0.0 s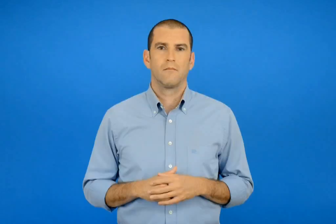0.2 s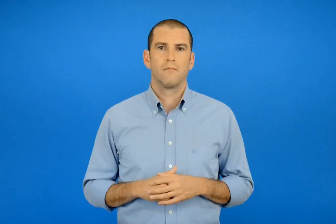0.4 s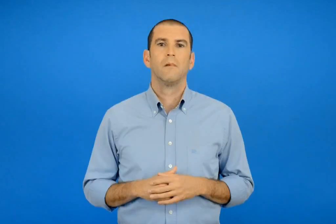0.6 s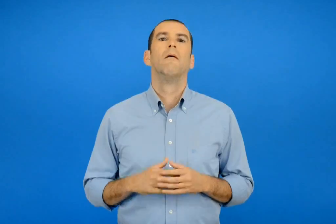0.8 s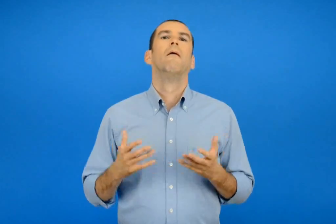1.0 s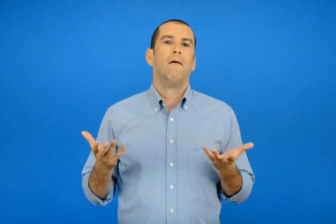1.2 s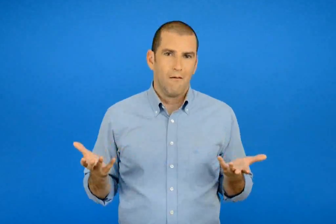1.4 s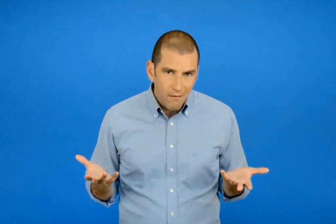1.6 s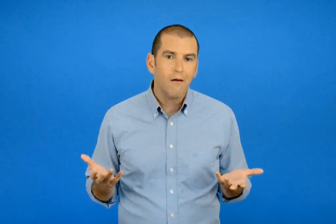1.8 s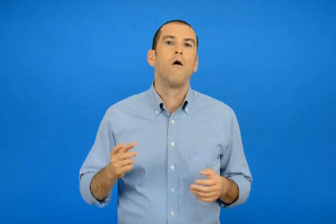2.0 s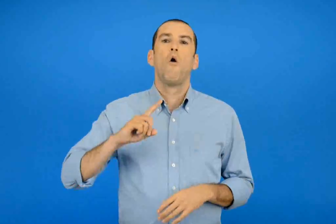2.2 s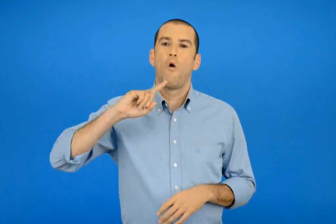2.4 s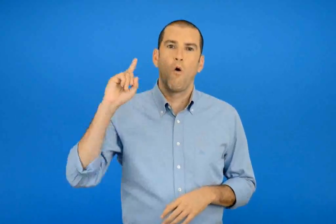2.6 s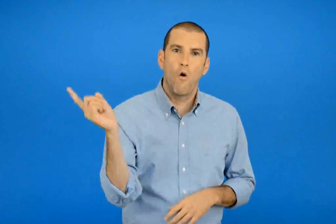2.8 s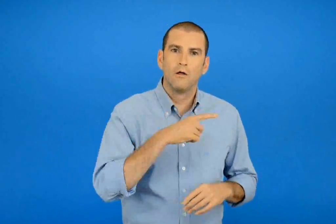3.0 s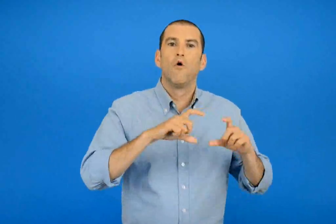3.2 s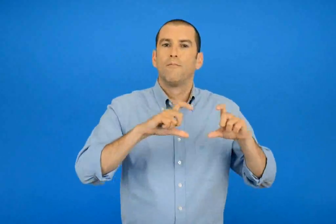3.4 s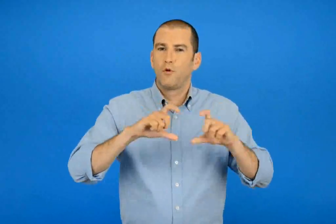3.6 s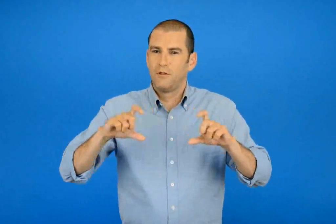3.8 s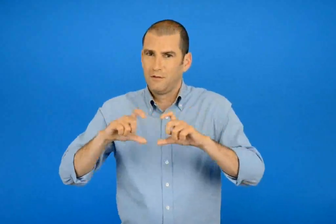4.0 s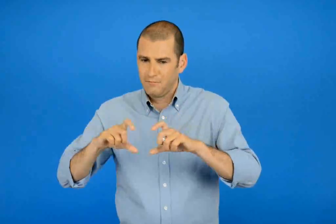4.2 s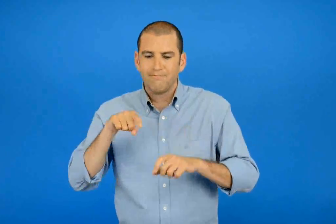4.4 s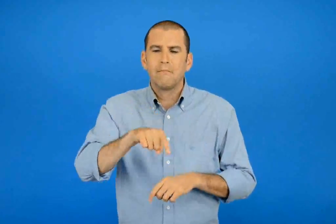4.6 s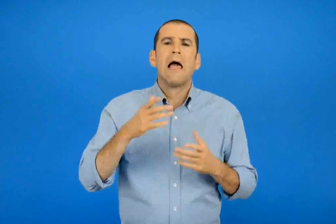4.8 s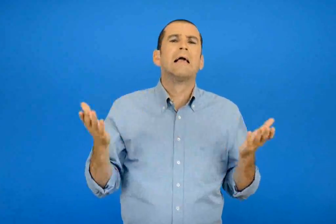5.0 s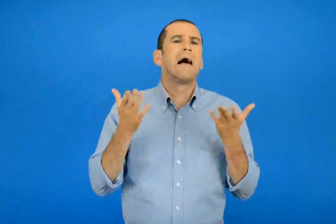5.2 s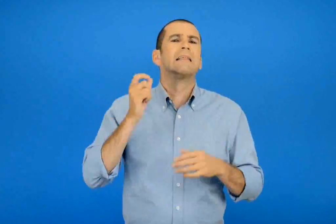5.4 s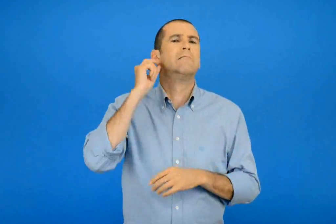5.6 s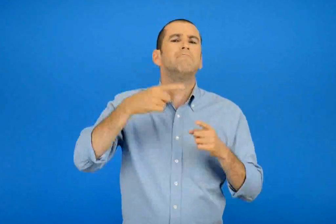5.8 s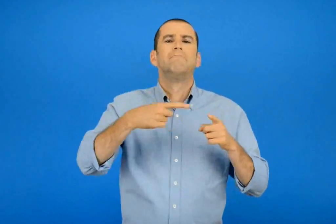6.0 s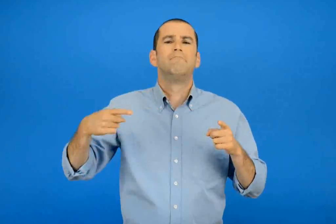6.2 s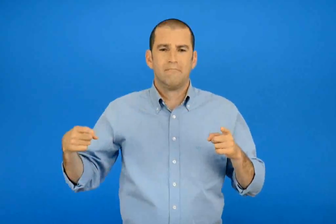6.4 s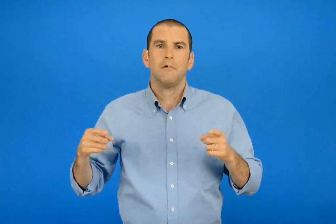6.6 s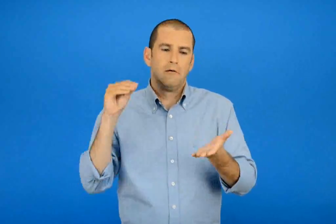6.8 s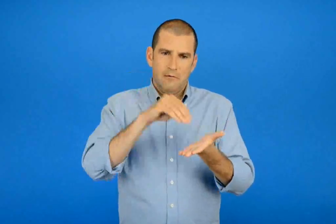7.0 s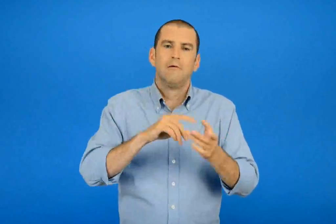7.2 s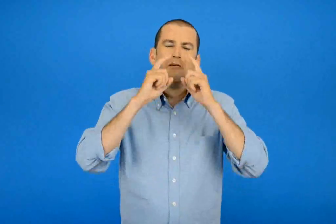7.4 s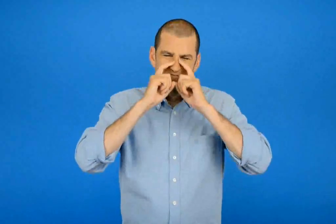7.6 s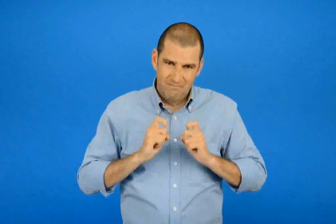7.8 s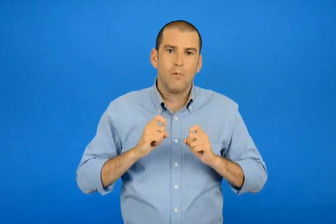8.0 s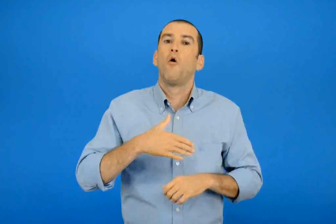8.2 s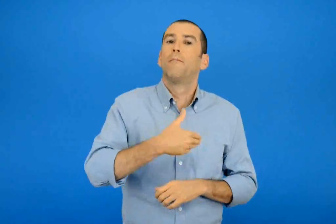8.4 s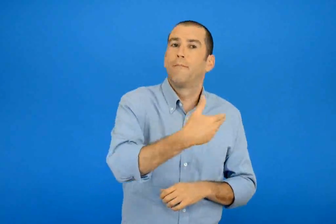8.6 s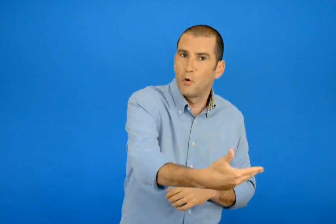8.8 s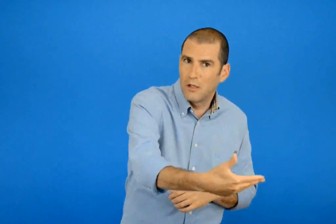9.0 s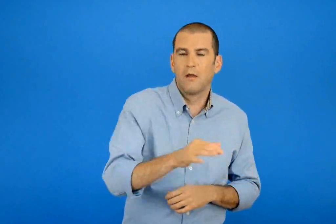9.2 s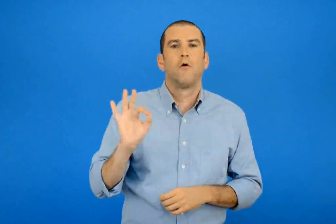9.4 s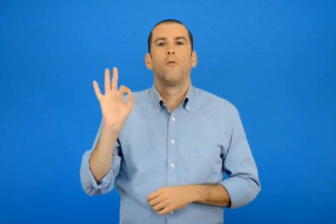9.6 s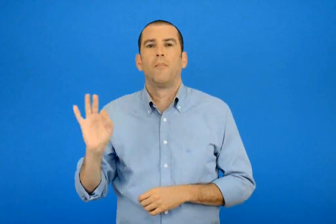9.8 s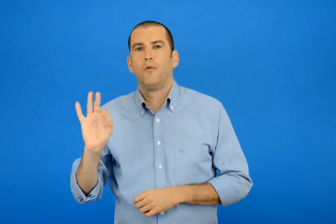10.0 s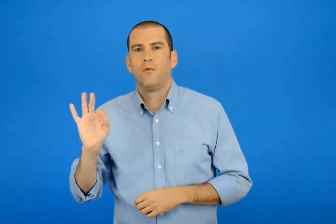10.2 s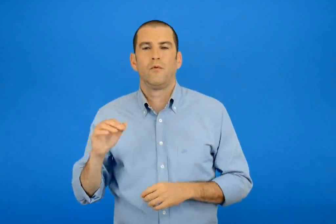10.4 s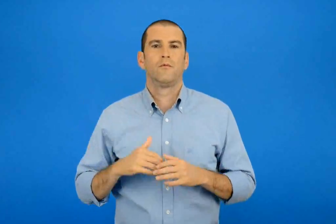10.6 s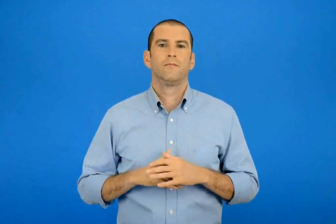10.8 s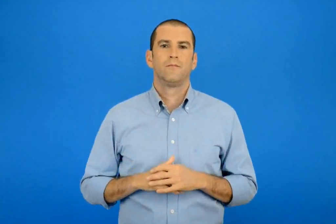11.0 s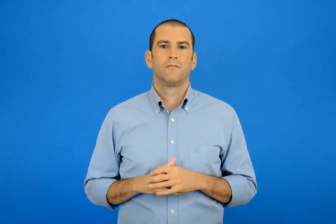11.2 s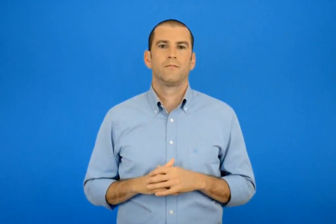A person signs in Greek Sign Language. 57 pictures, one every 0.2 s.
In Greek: τελικά όλες οι προσκλήσεις γράφουν ποτέ και που γίνεται κάτι
